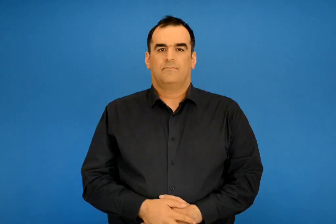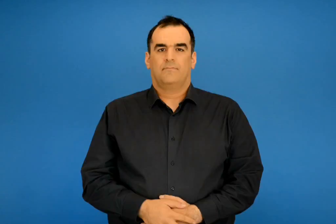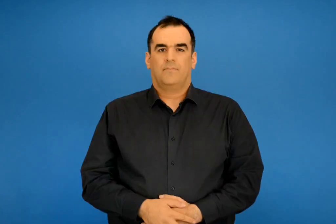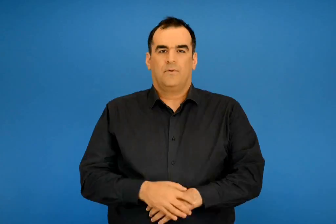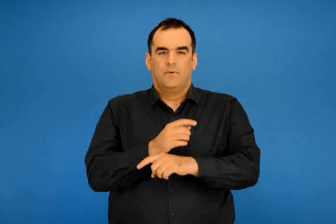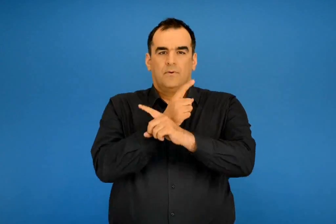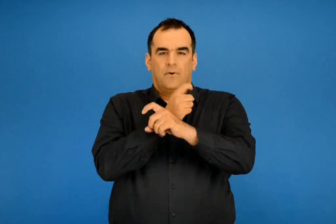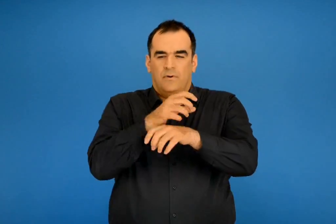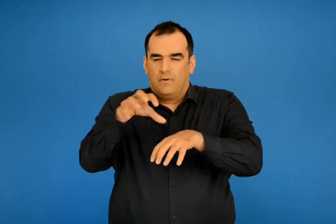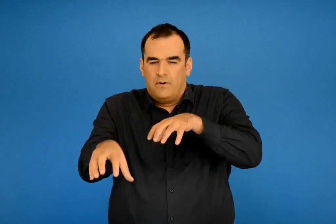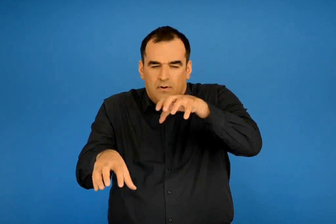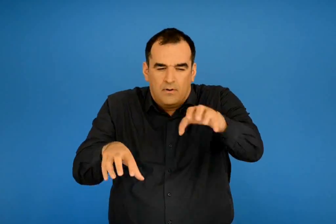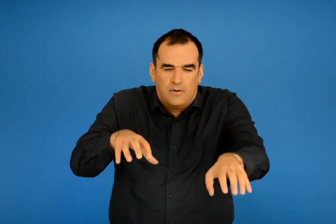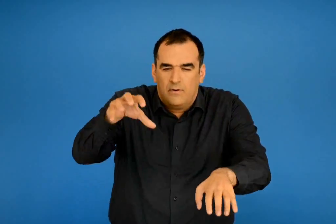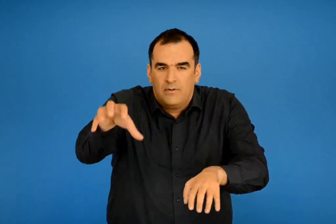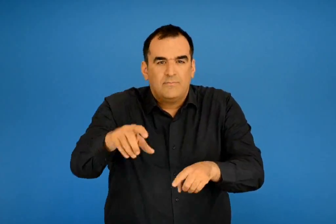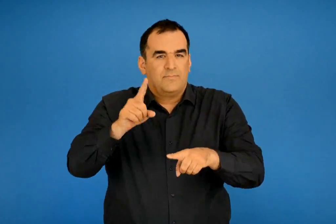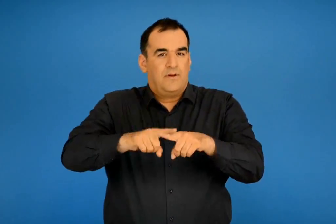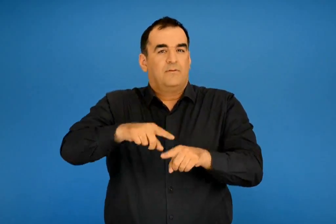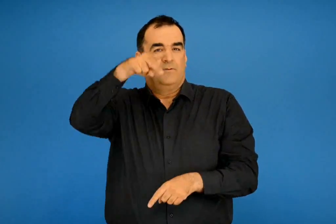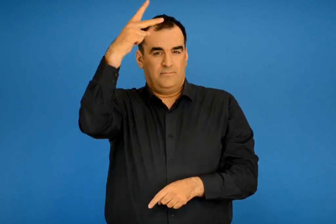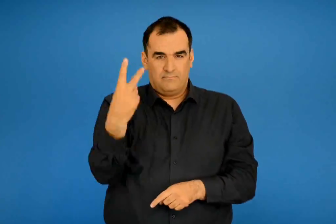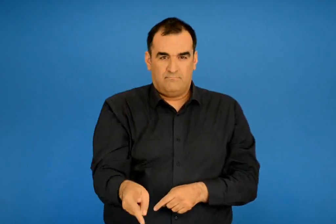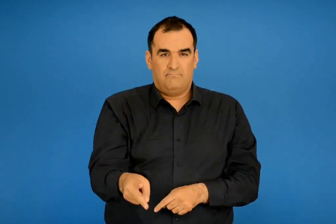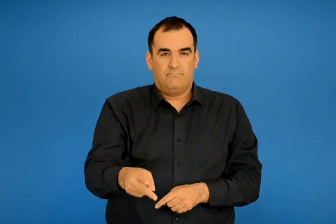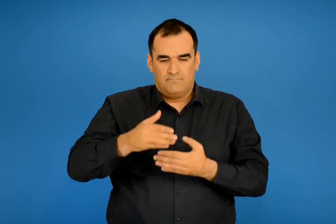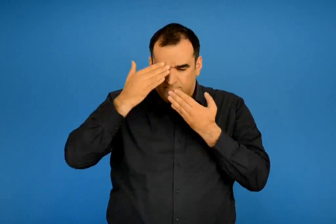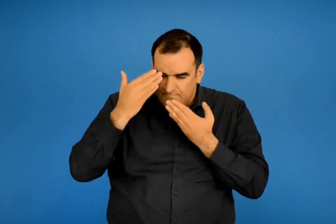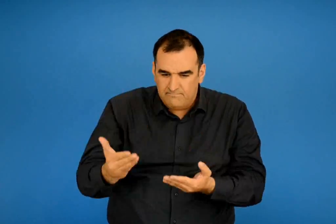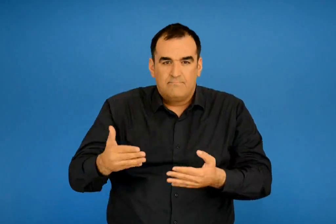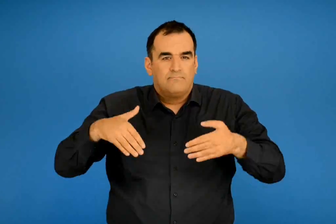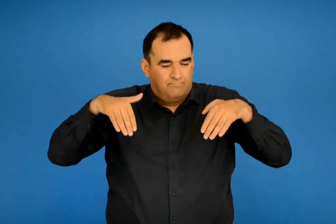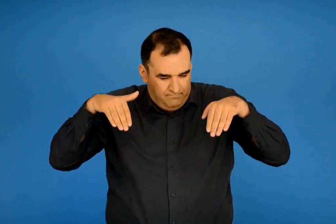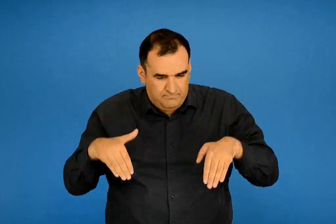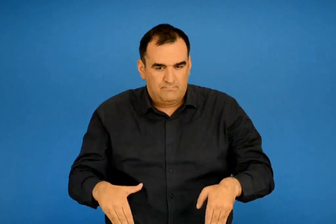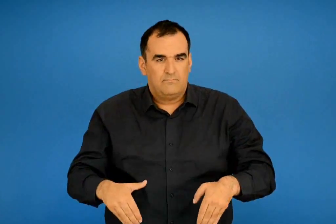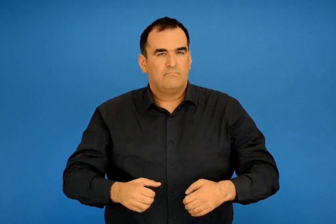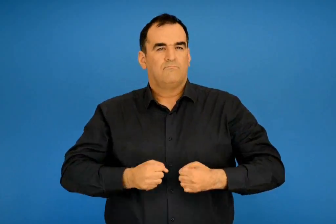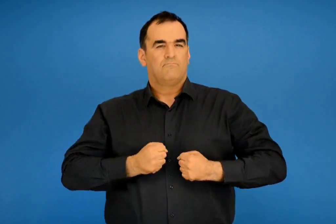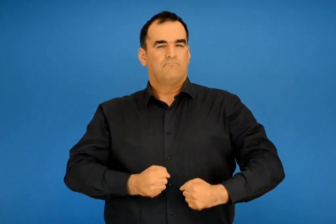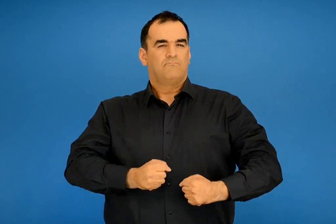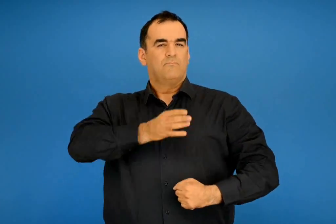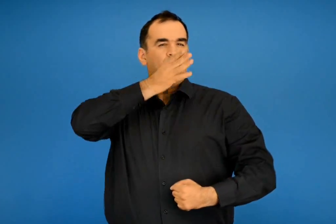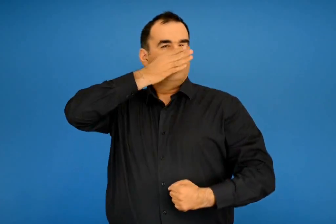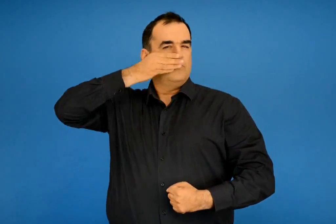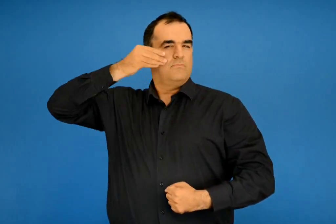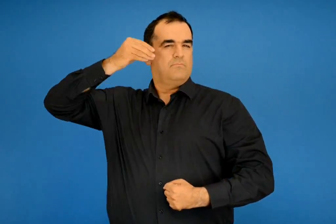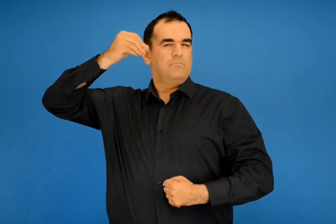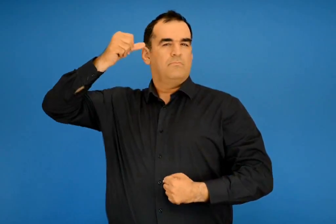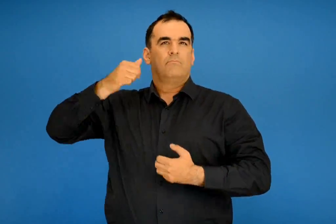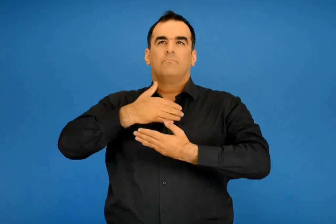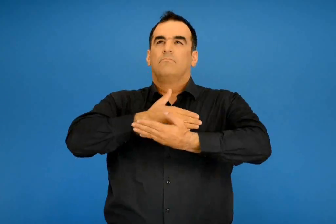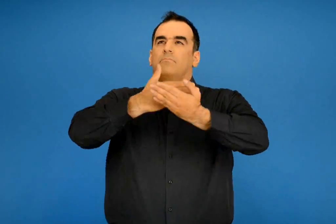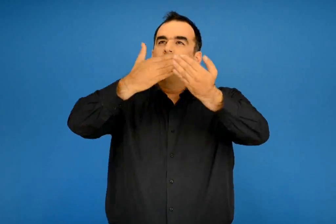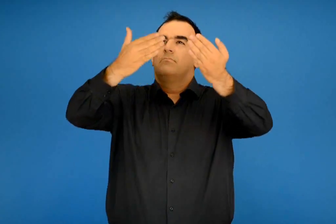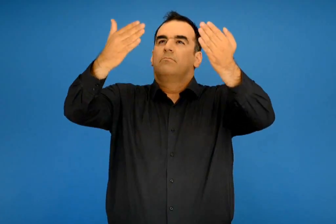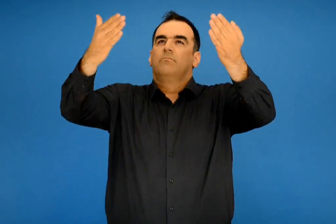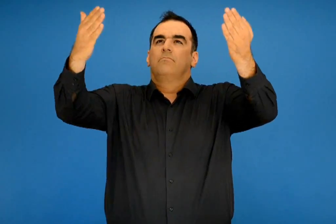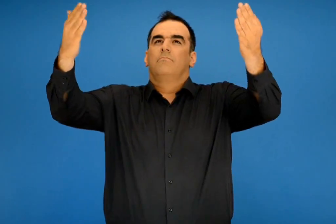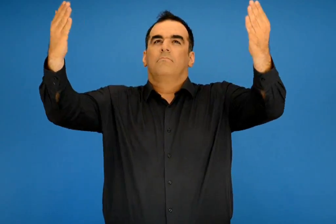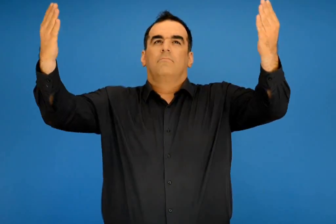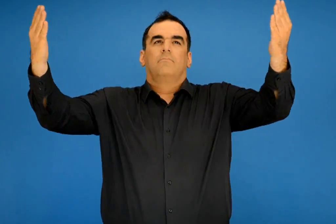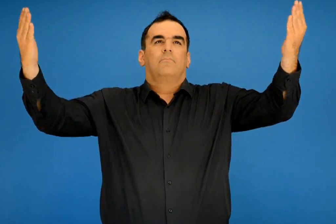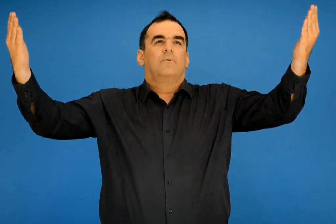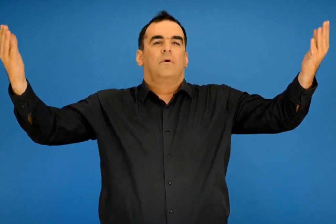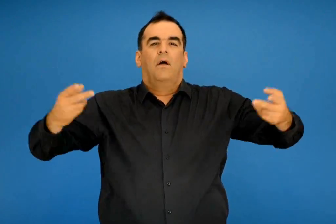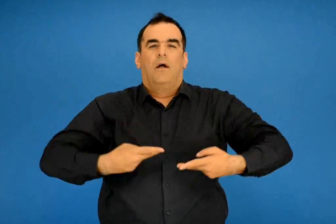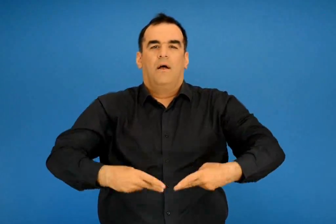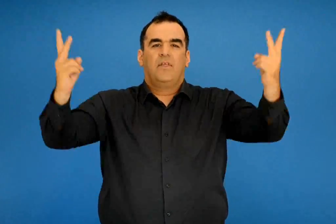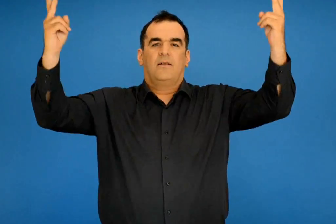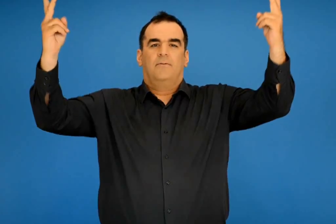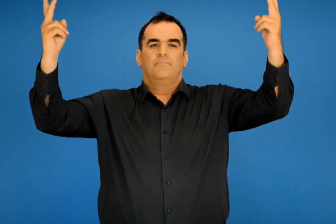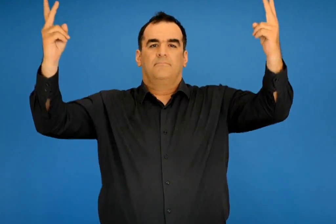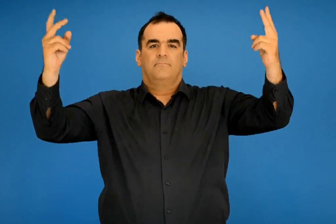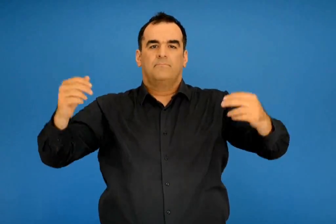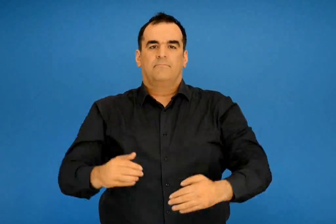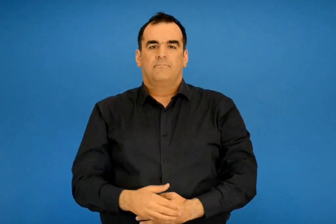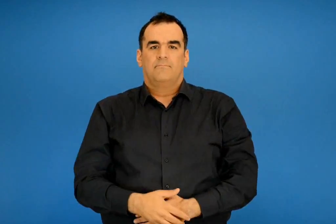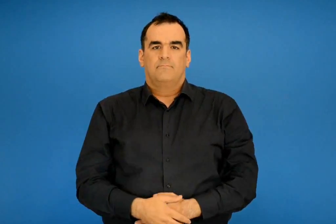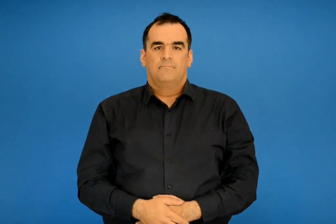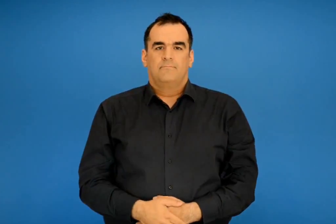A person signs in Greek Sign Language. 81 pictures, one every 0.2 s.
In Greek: από τα κοκάλα βγαλμένη των ελλήνων τα ιερά και σαν πρώτα ανδρειωμένη χαίρε ω χαίρε ελευθέρια
